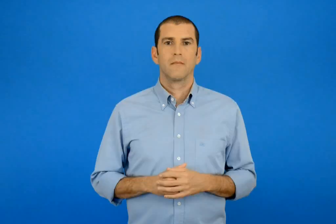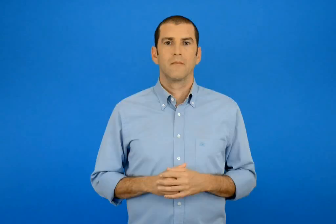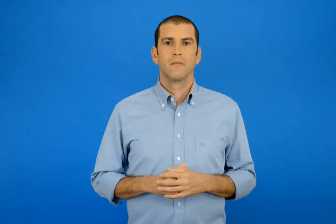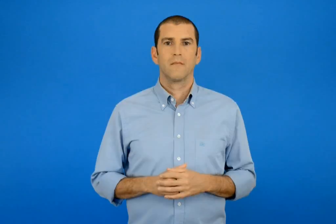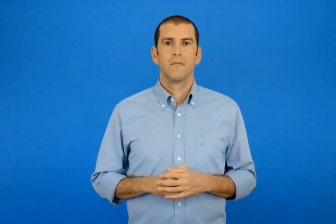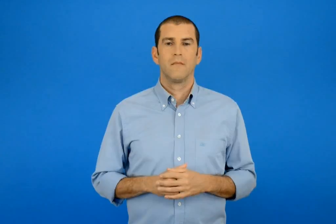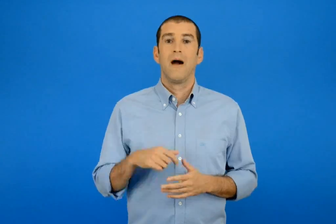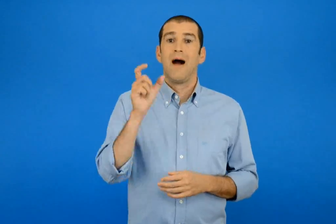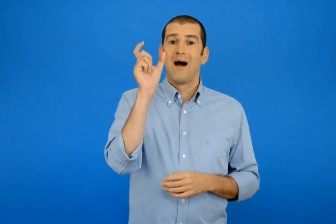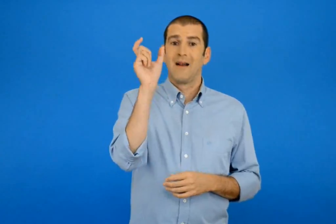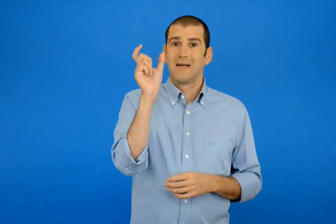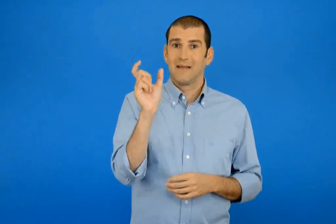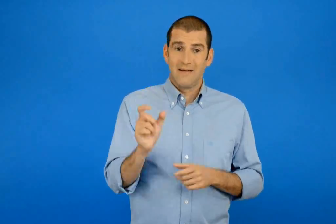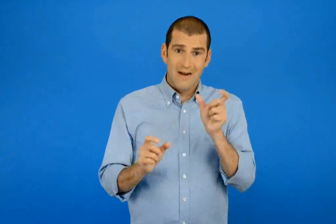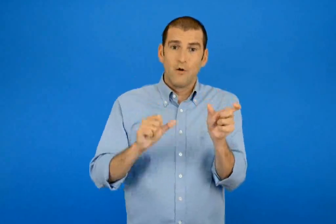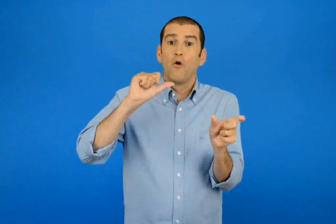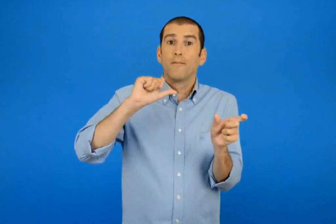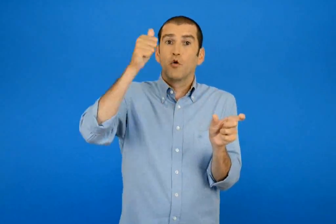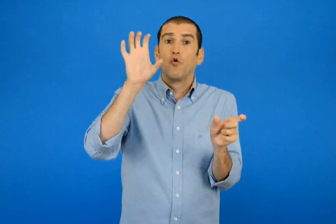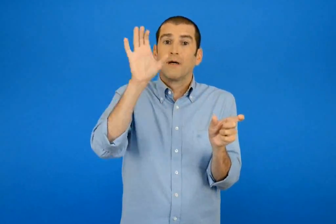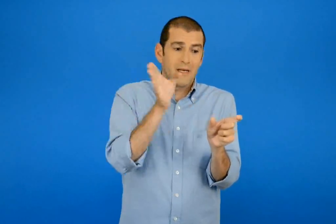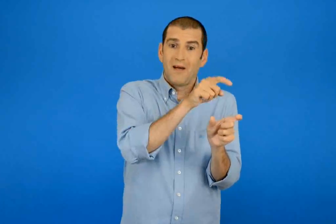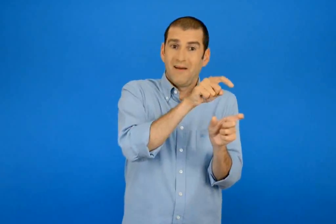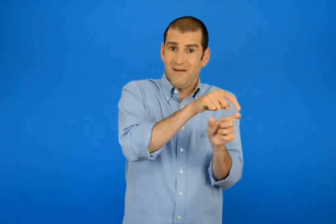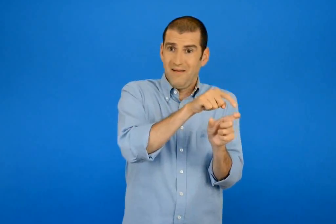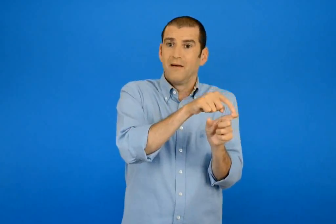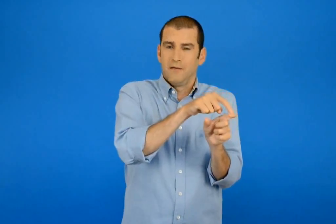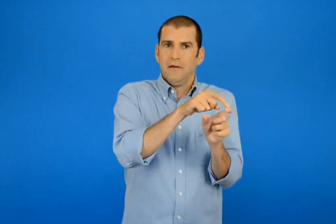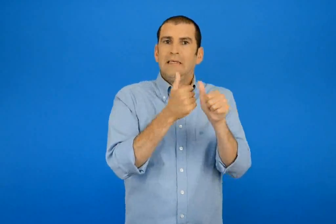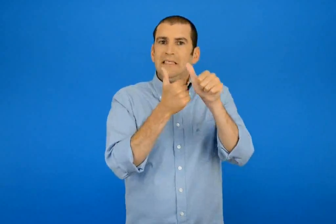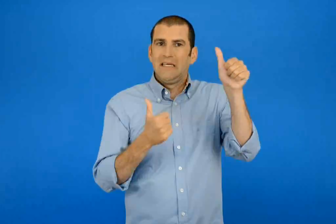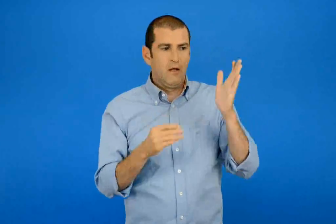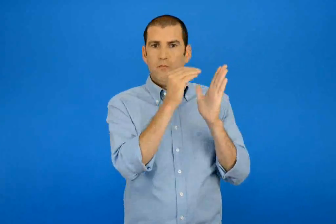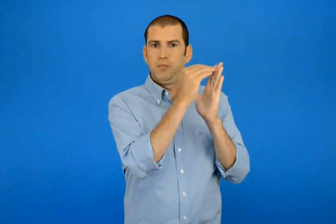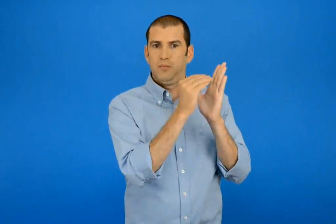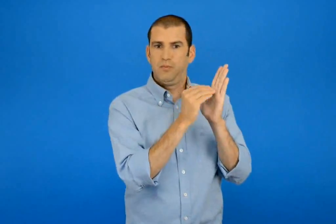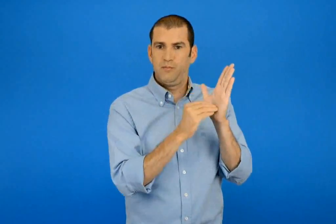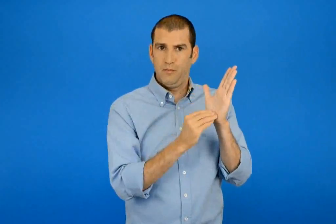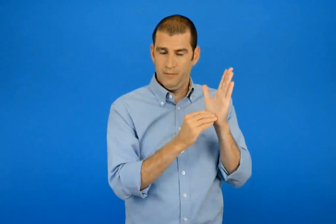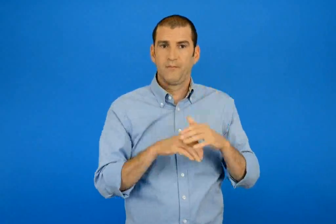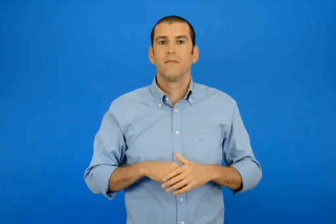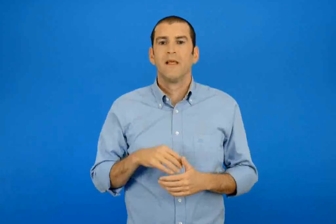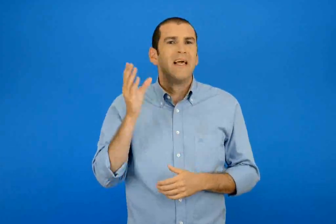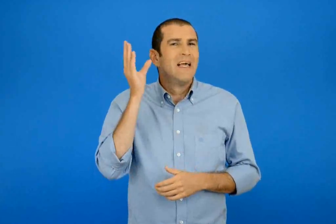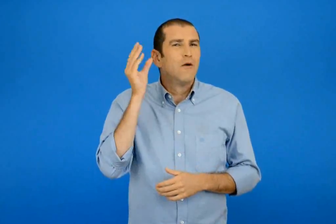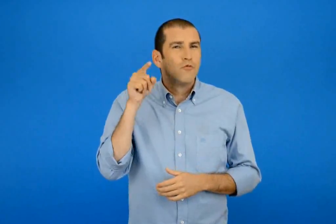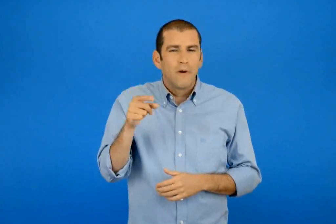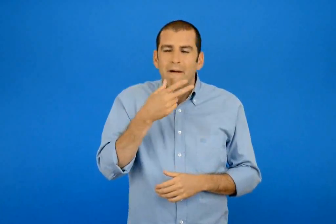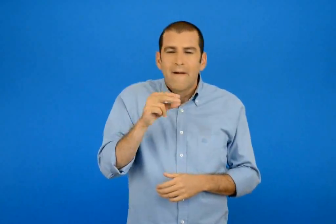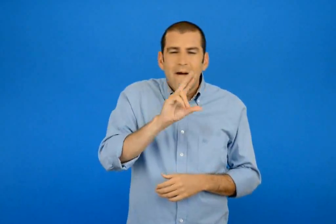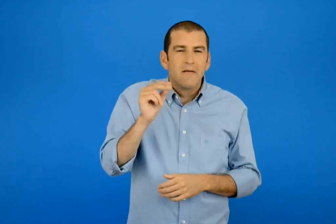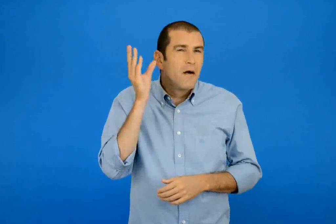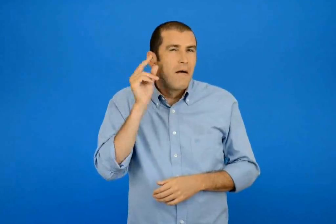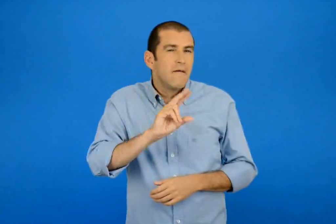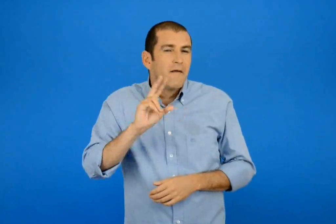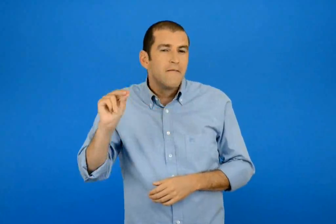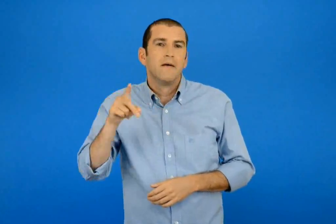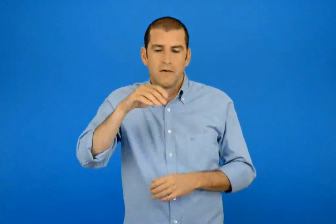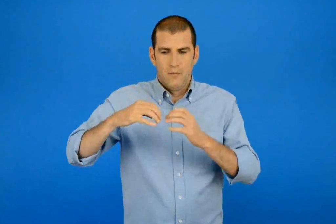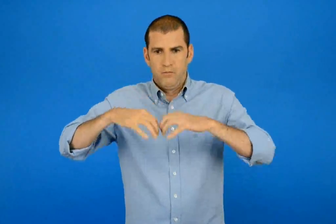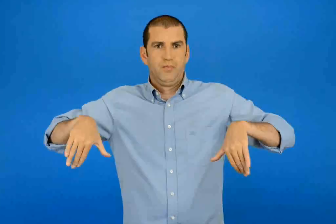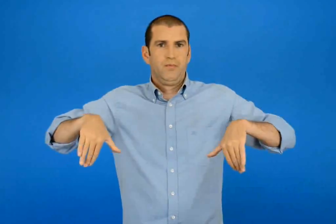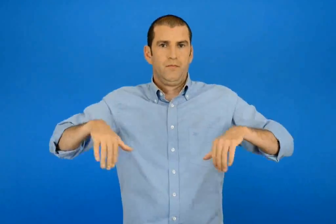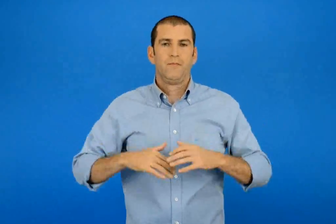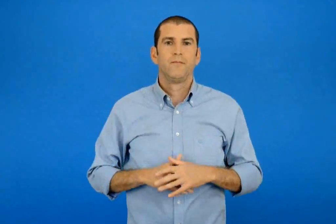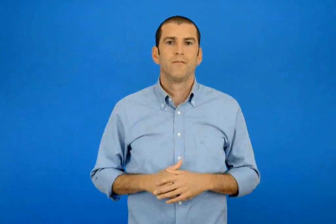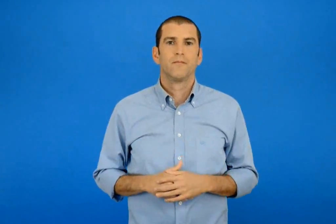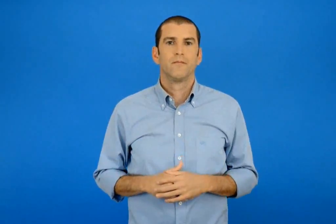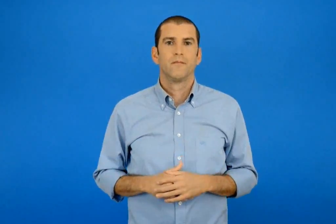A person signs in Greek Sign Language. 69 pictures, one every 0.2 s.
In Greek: να βάζεις τις λέξεις στη σειρά με βάση το πρώτο τους γράμμα να ξεχωρίζεις μεταξύ τους ήχους που μοιάζουν
